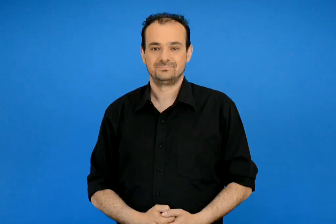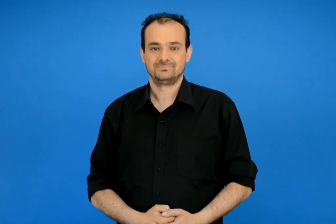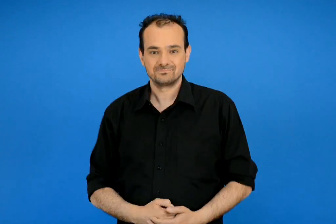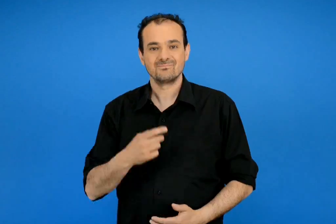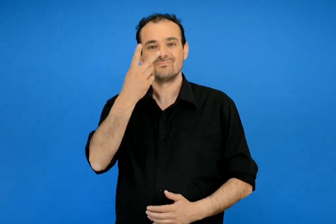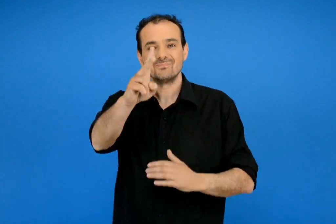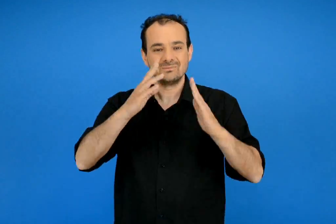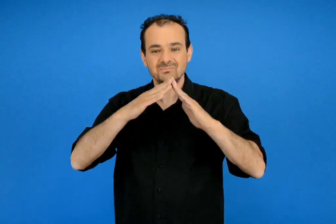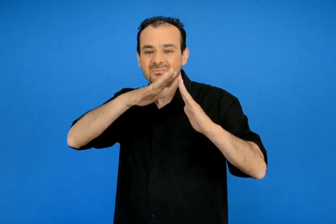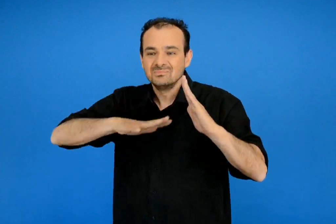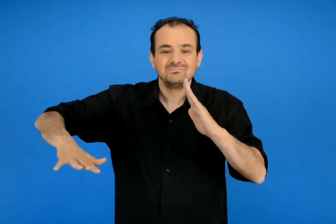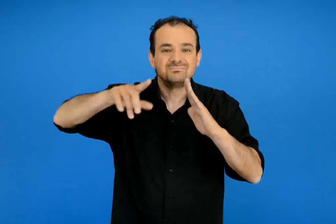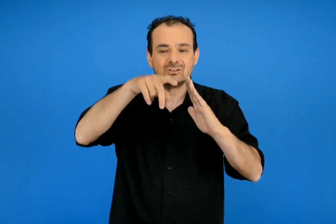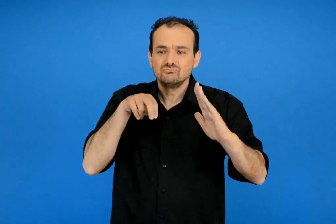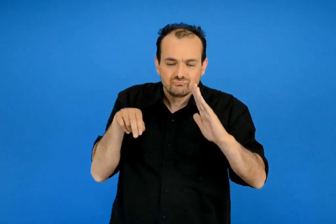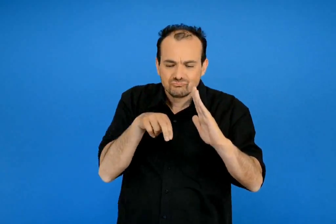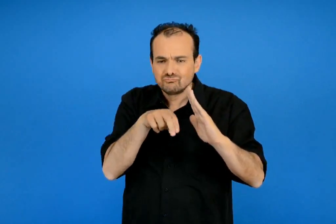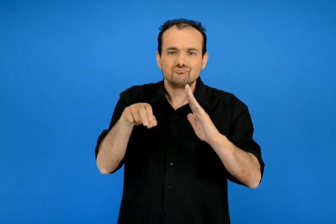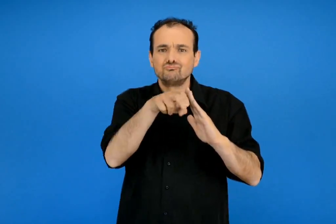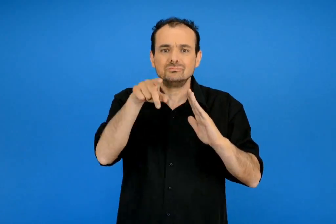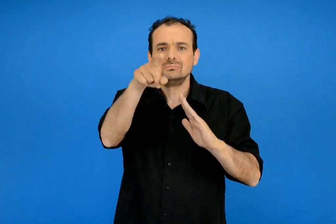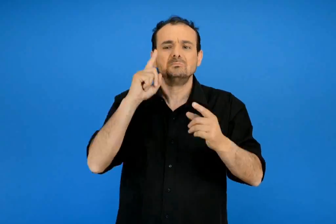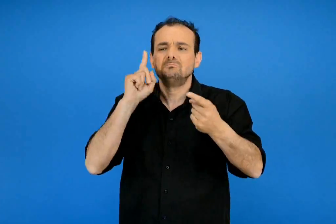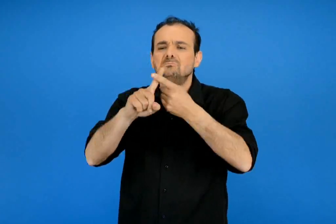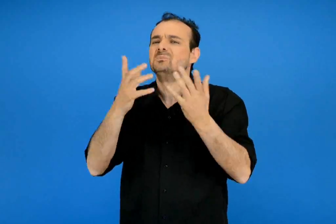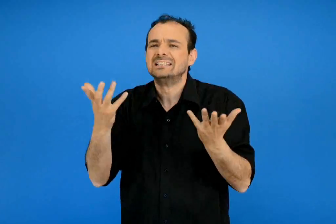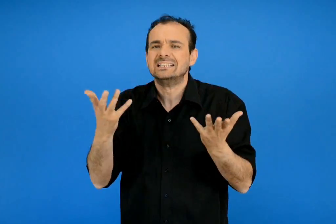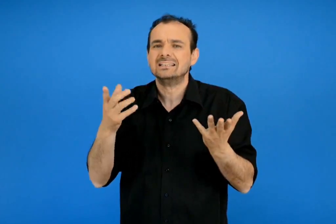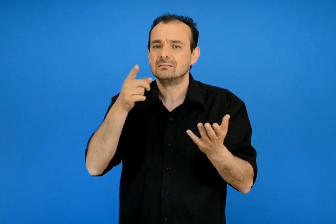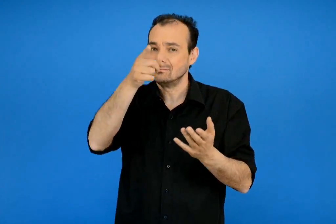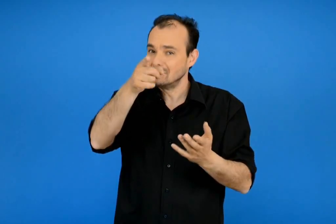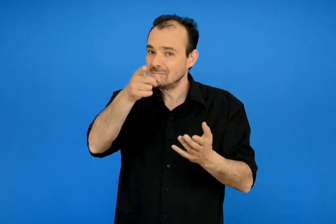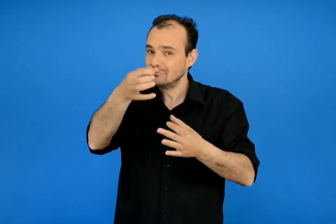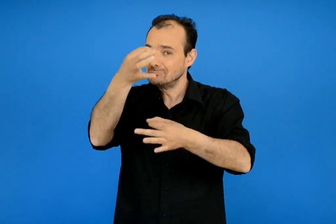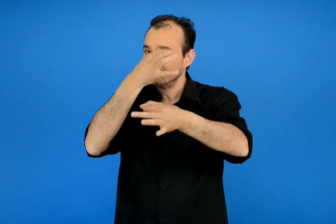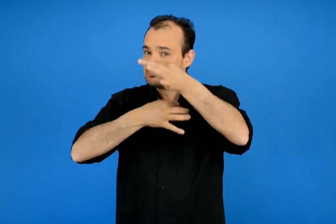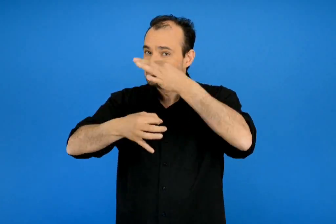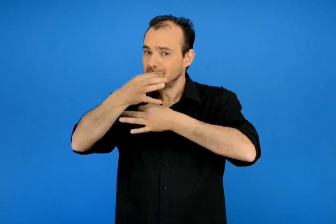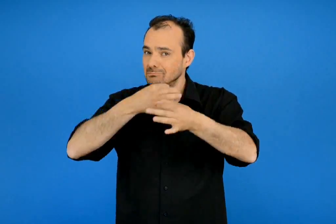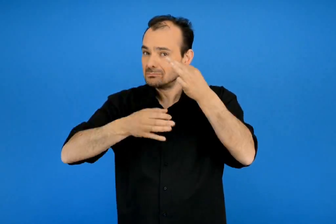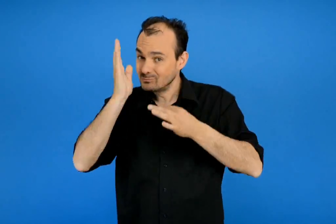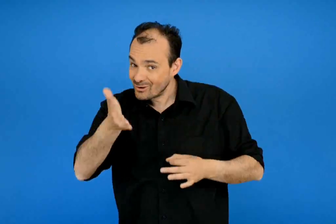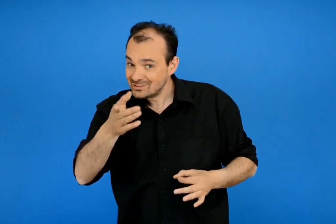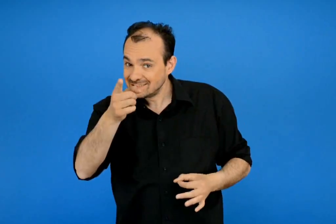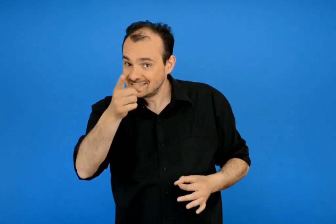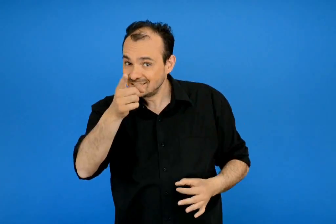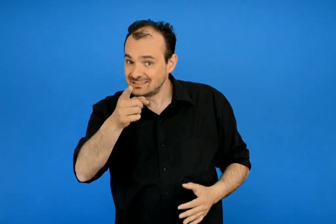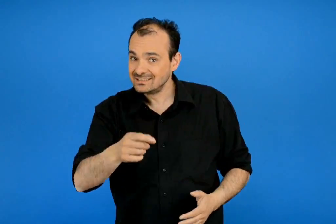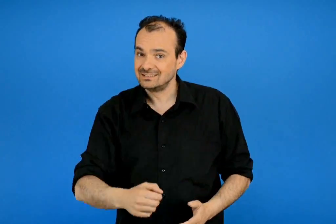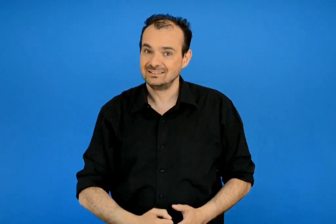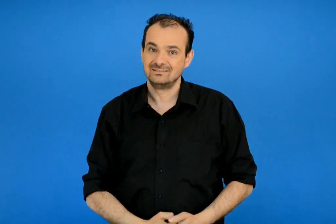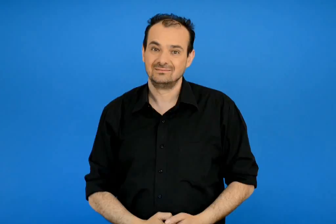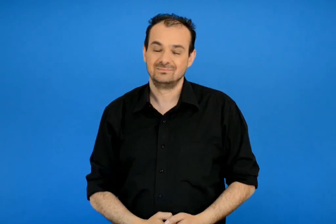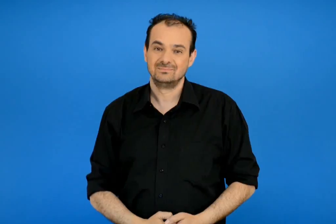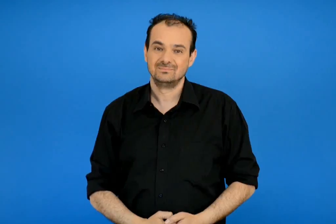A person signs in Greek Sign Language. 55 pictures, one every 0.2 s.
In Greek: μπορείς να διηγηθείς τι συναντάς σε έναν περίπατο στη δική σου συνοικία ;
